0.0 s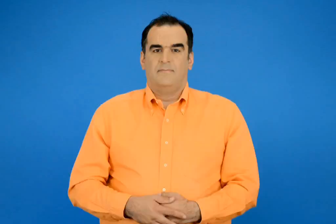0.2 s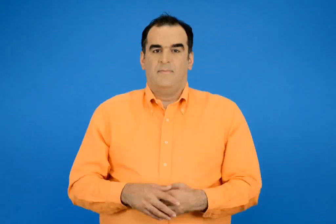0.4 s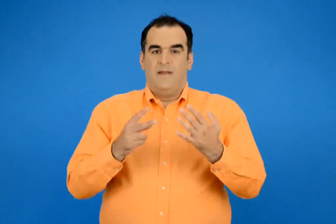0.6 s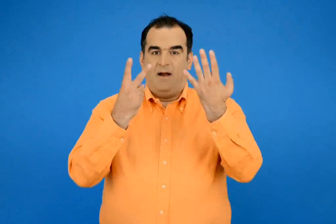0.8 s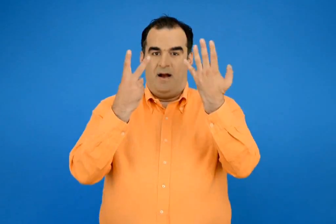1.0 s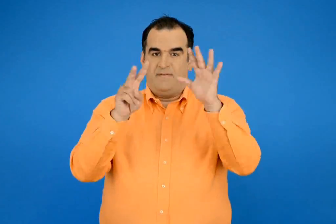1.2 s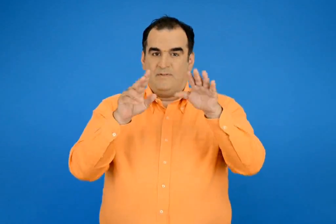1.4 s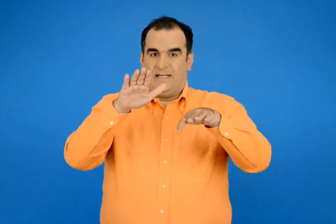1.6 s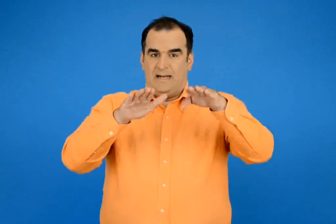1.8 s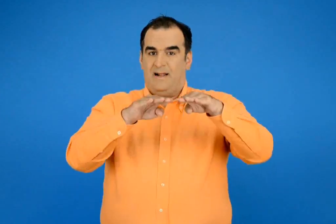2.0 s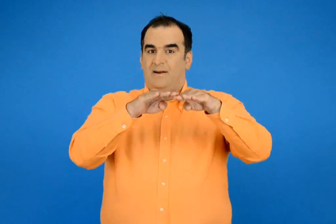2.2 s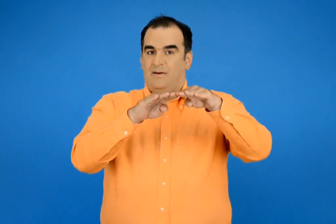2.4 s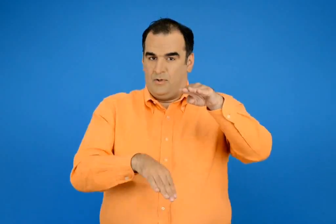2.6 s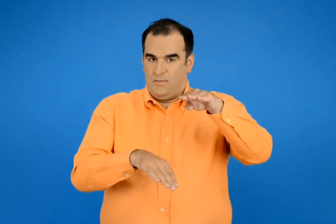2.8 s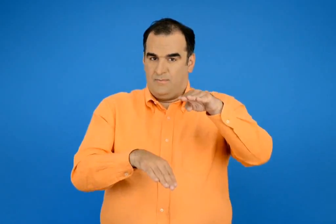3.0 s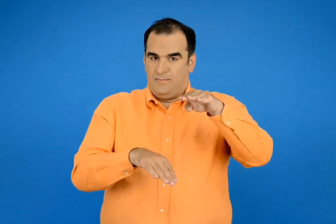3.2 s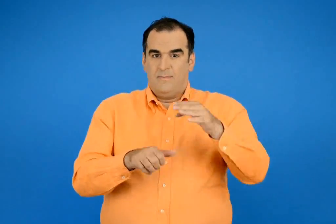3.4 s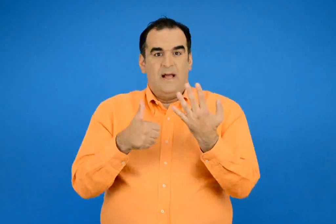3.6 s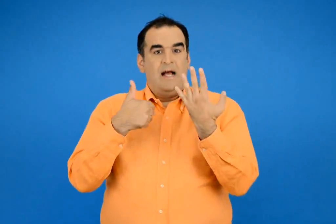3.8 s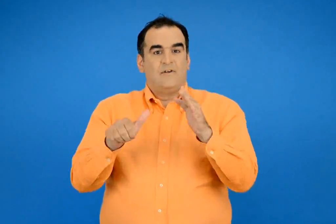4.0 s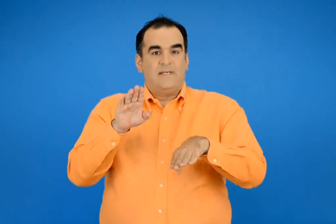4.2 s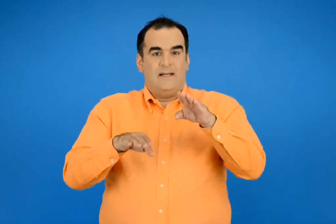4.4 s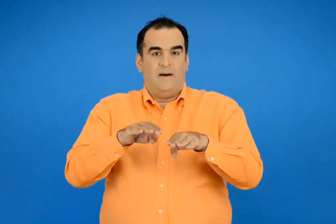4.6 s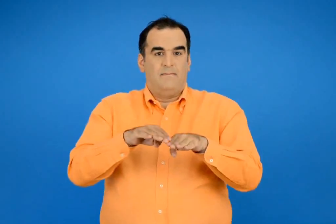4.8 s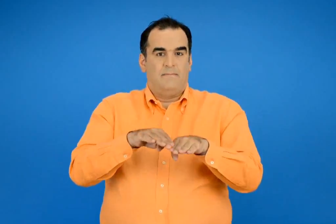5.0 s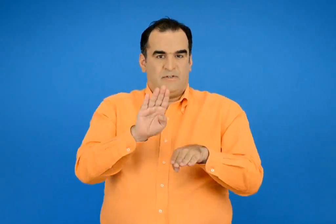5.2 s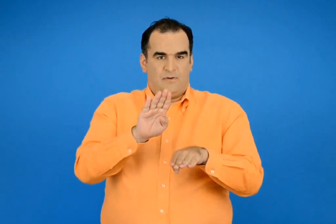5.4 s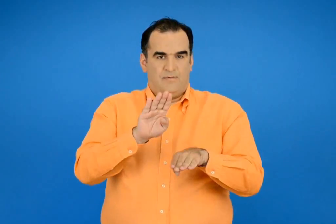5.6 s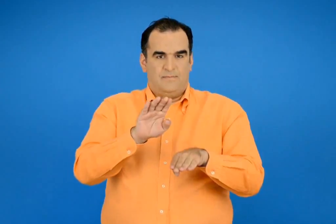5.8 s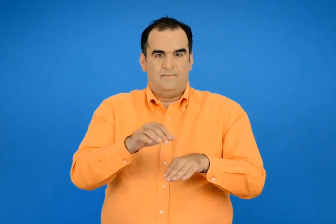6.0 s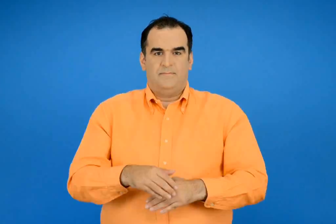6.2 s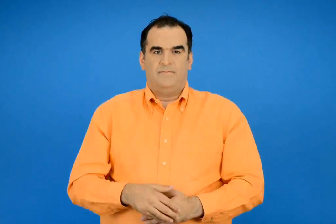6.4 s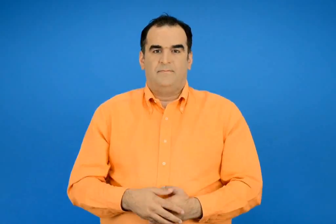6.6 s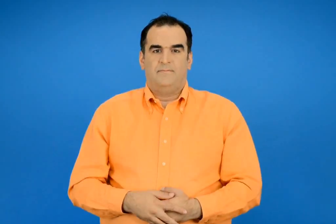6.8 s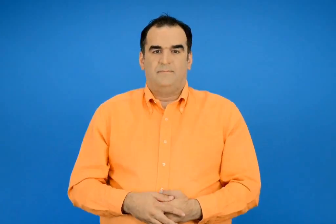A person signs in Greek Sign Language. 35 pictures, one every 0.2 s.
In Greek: λιγότερο από 700 κιλά και περισσότερο από 600
